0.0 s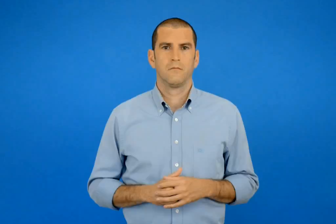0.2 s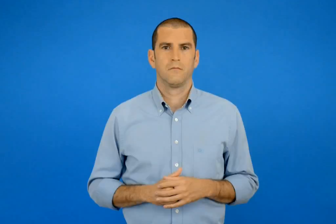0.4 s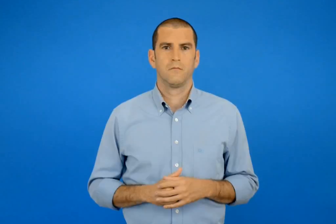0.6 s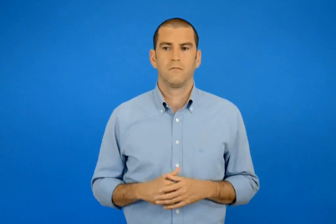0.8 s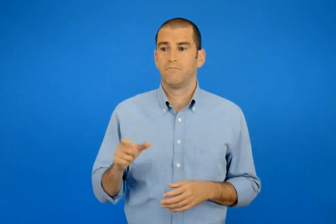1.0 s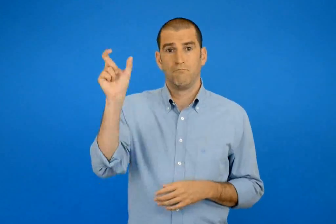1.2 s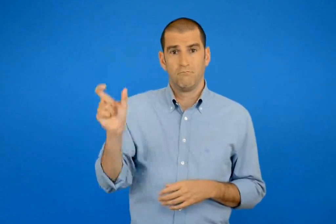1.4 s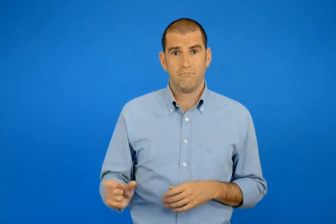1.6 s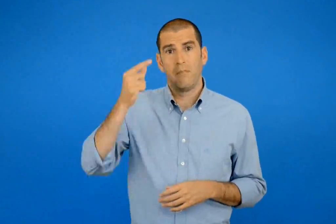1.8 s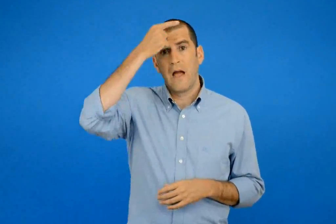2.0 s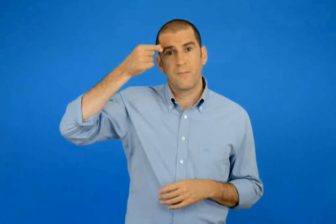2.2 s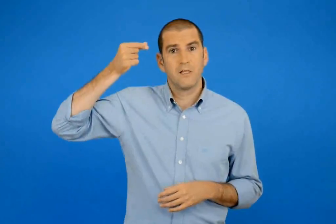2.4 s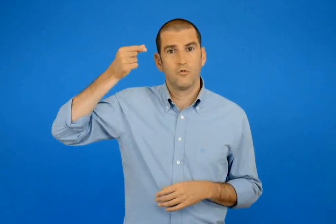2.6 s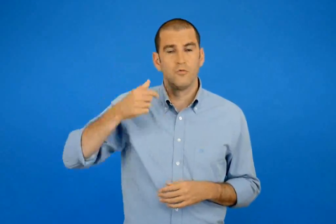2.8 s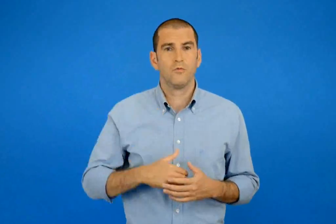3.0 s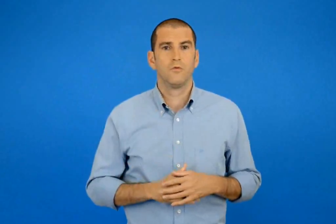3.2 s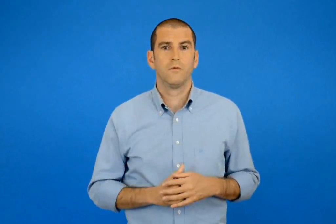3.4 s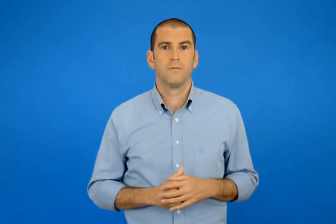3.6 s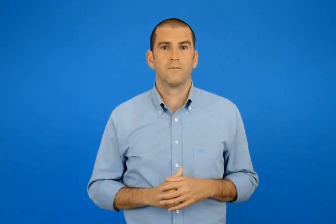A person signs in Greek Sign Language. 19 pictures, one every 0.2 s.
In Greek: αδαμάντιος
